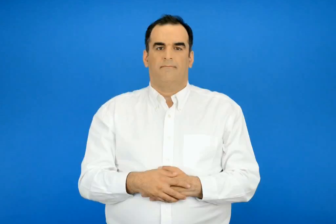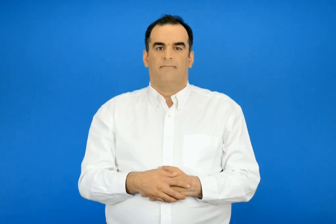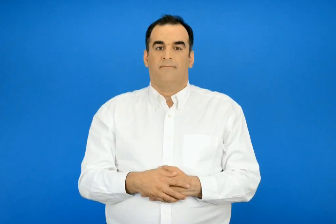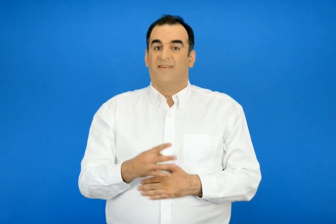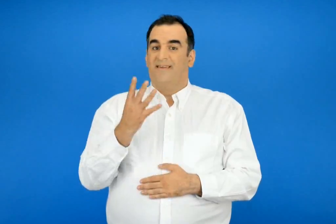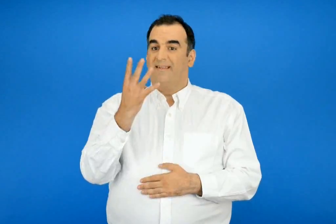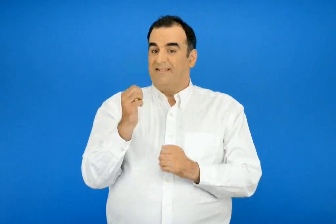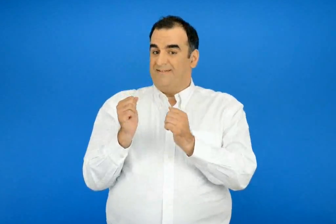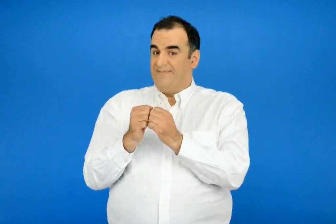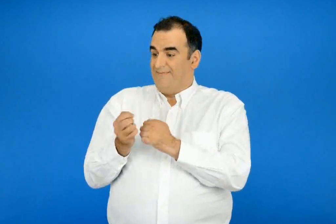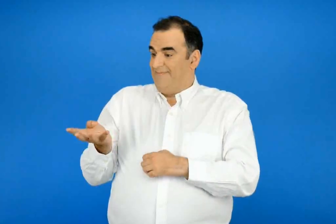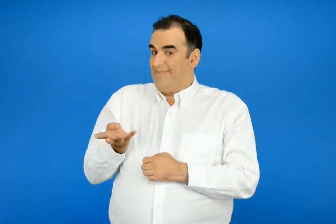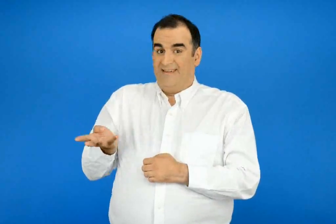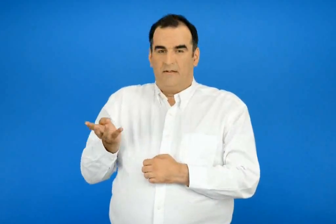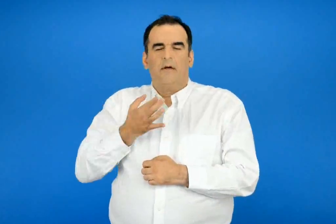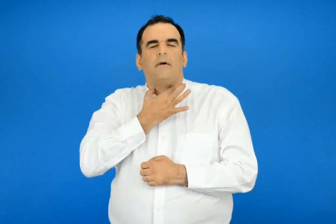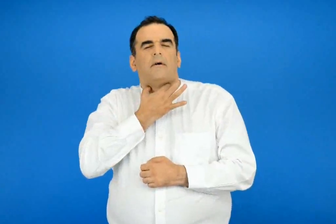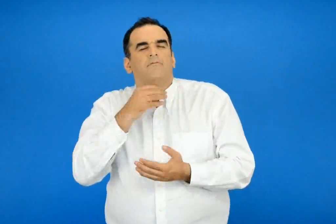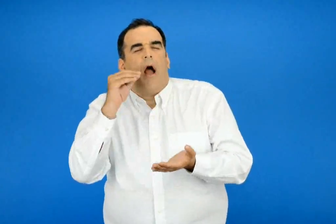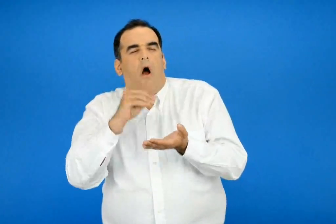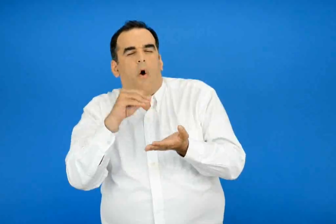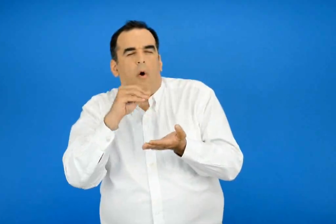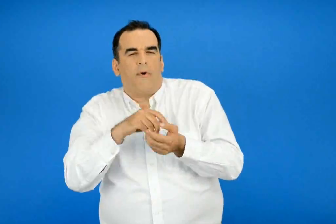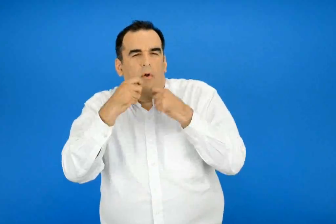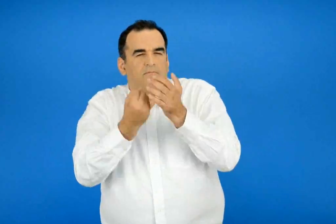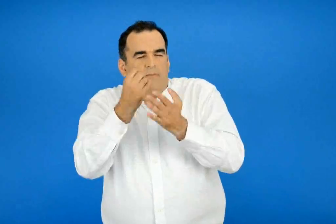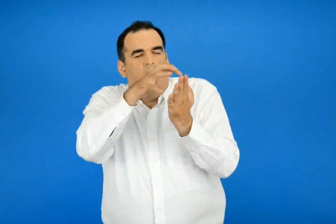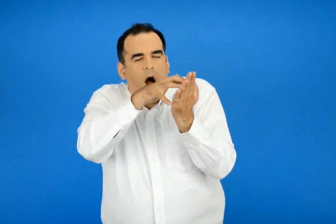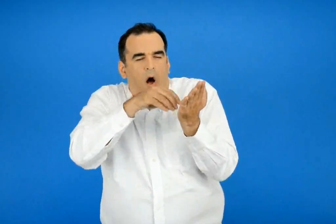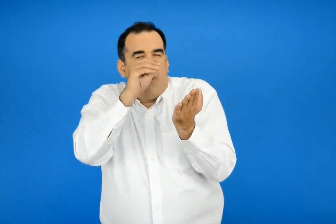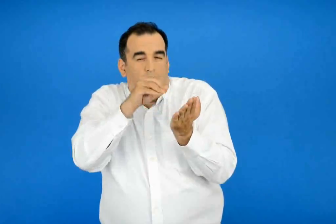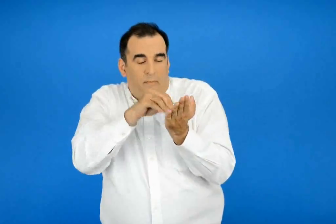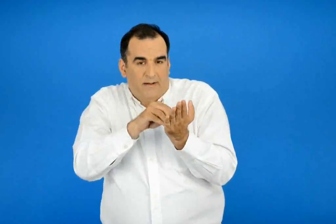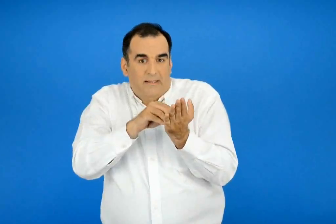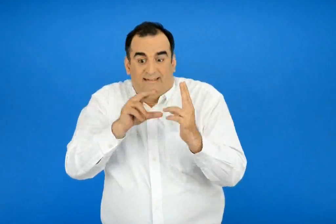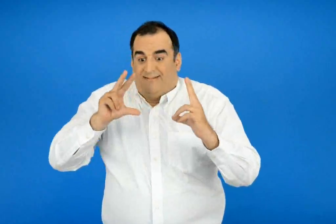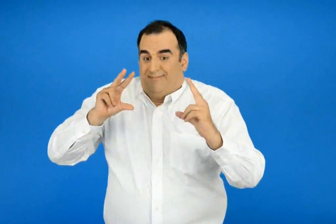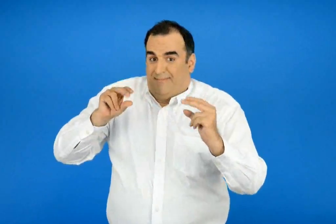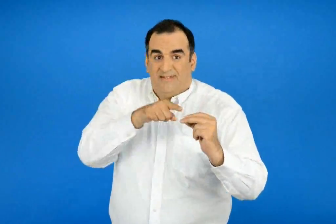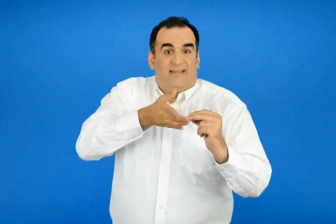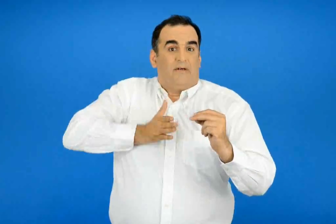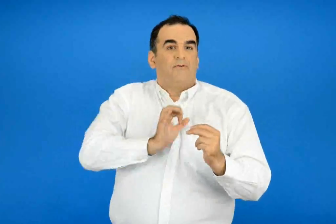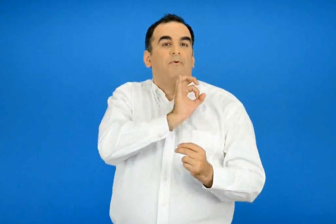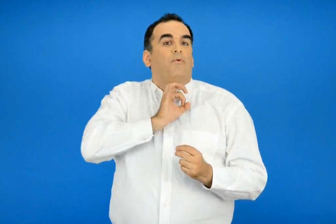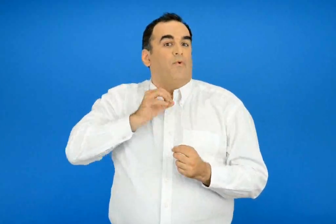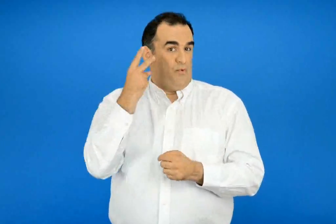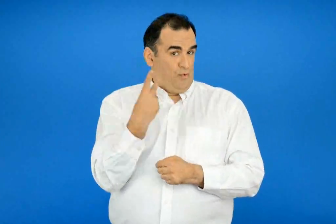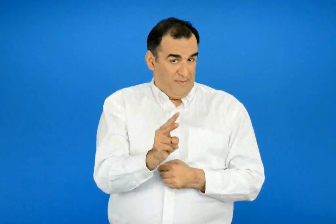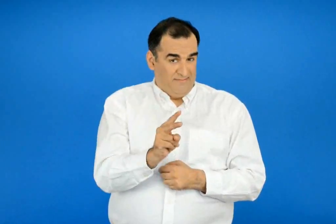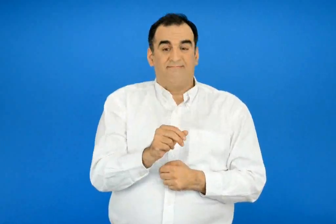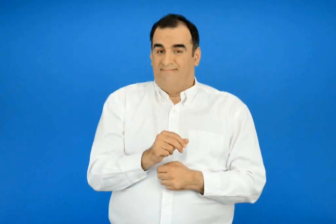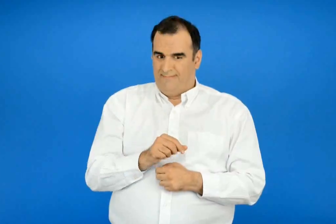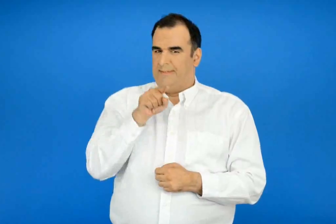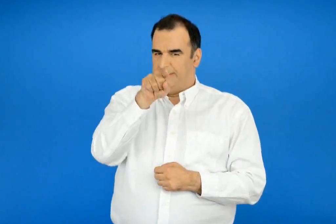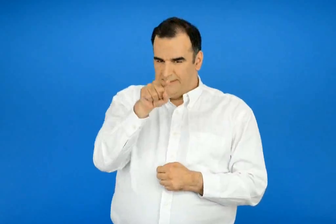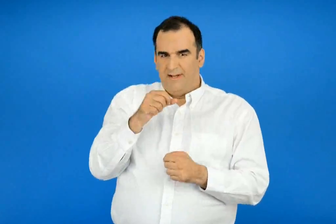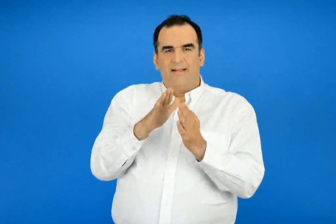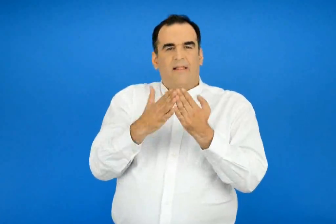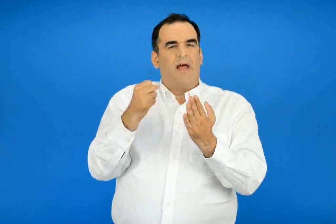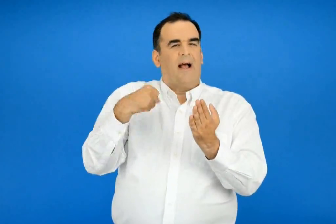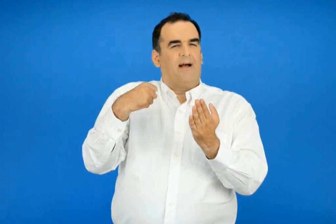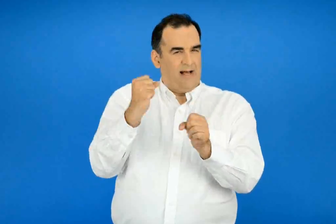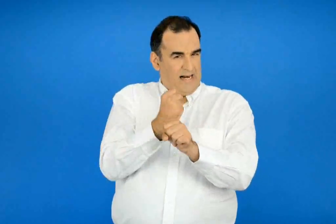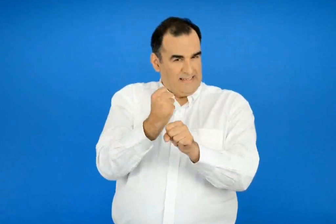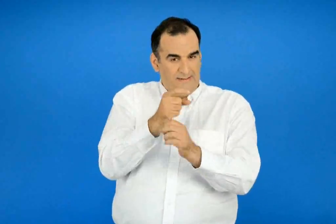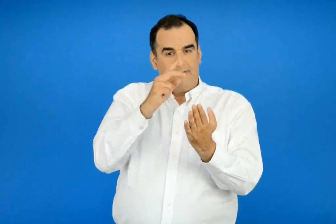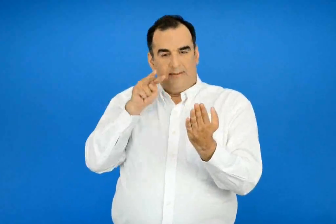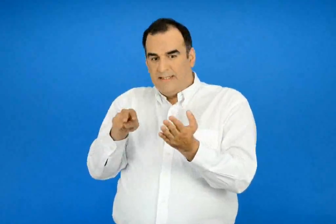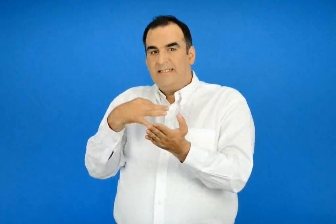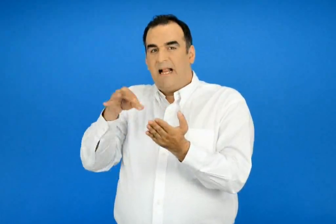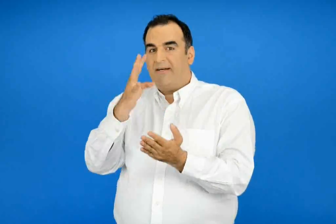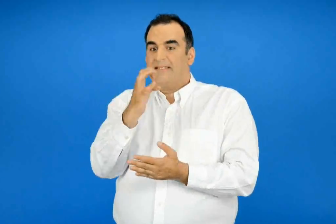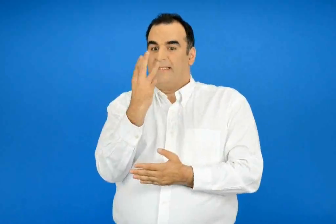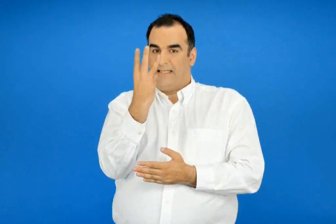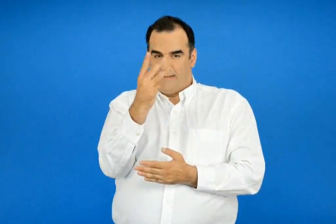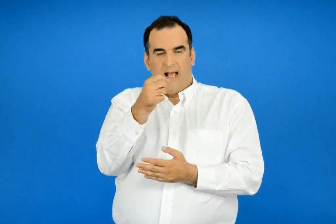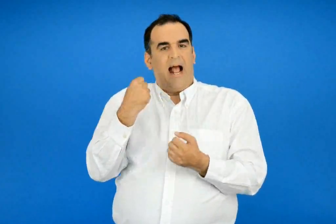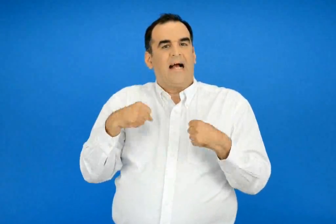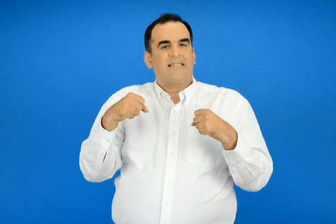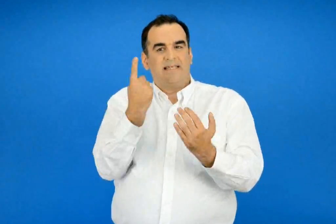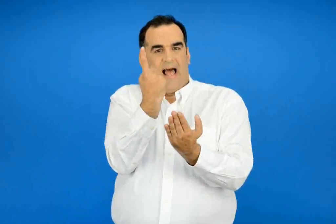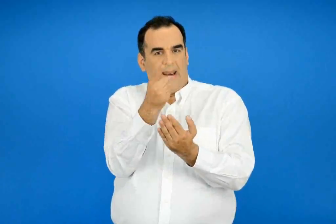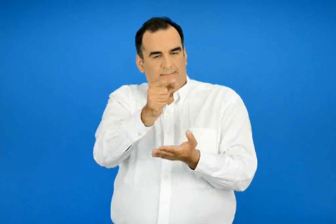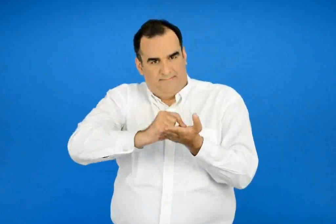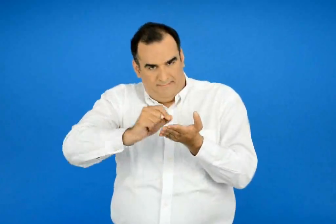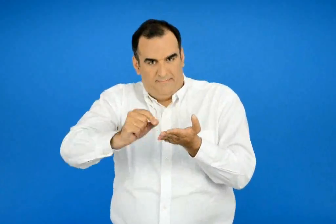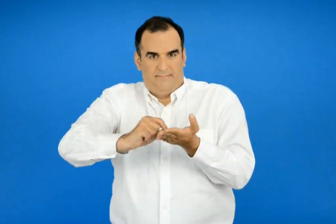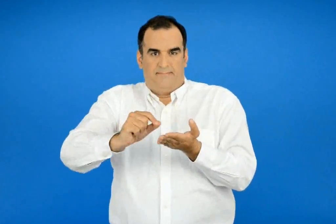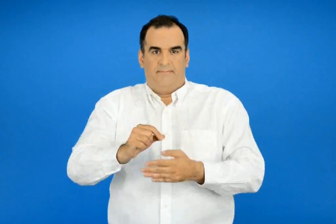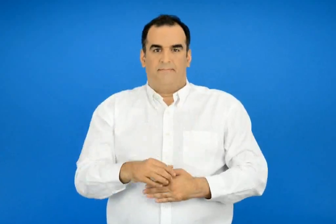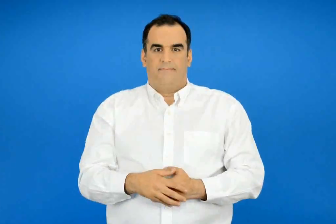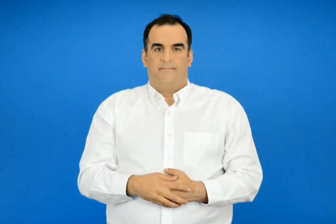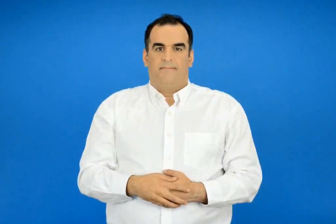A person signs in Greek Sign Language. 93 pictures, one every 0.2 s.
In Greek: οι τέσσερις φίλοι χρειάζονται και άλλους γλωσσοδέτες για να μιλήσουν με το γιο του ρουμπη άνοιξε το τετράδιο εργασιών στη σελίδα 43 και κάνε την άσκηση 1
